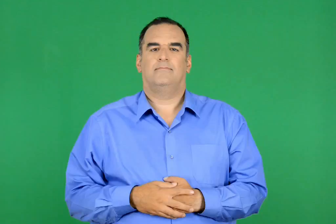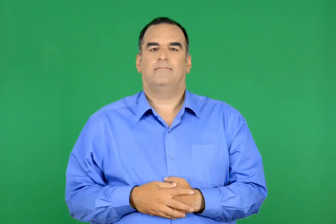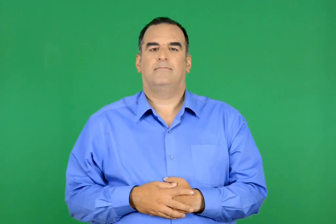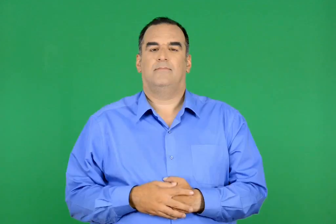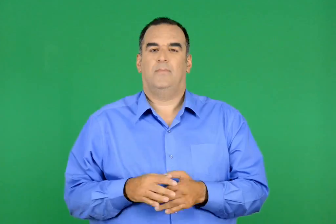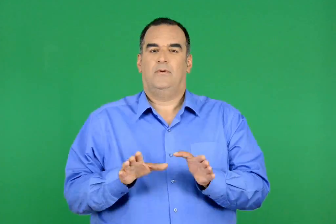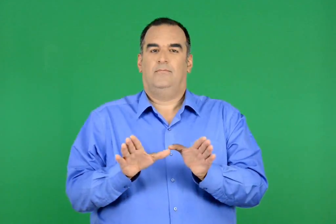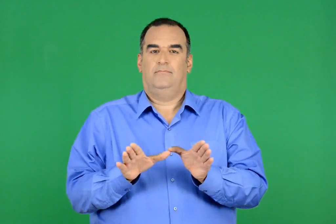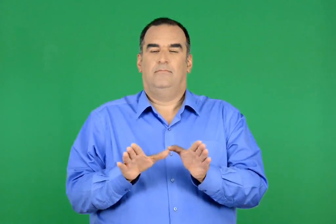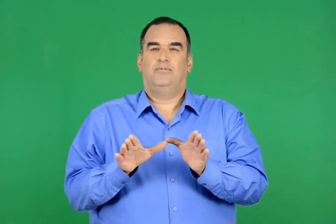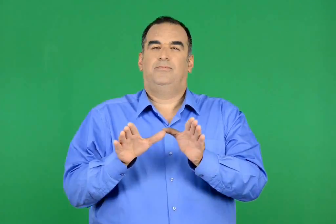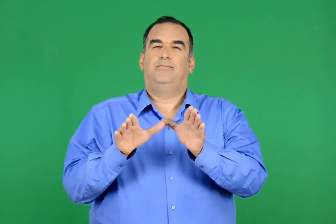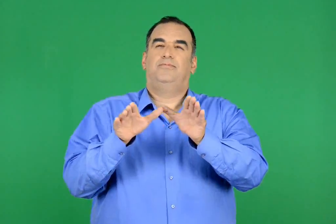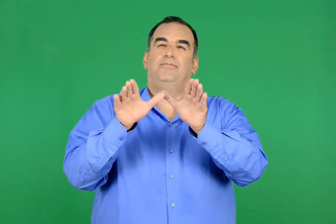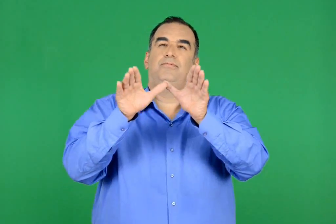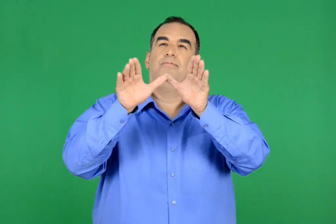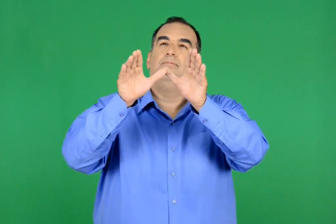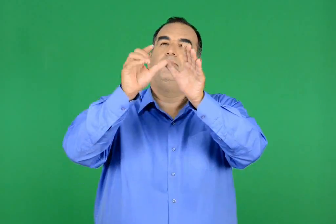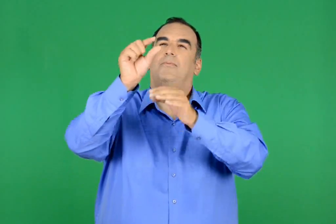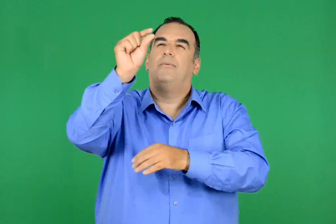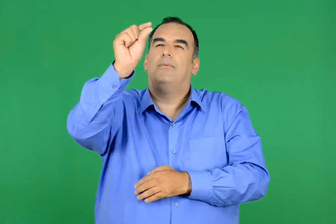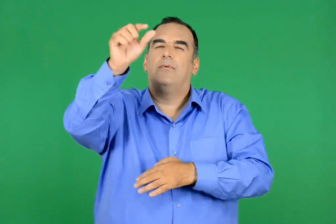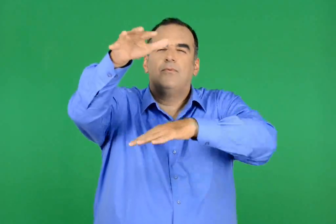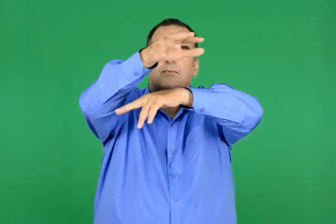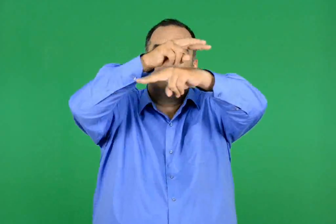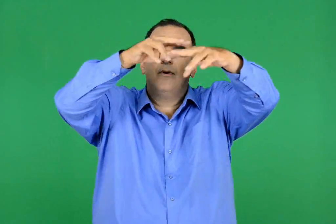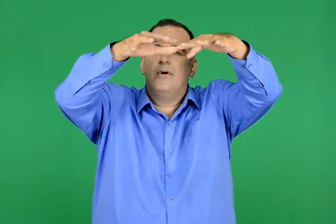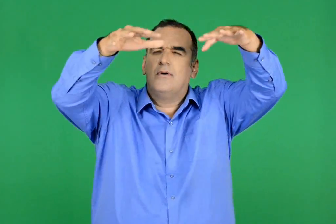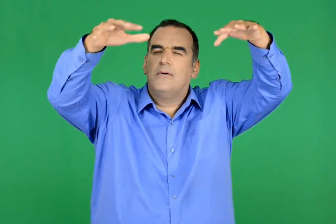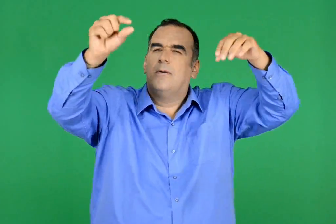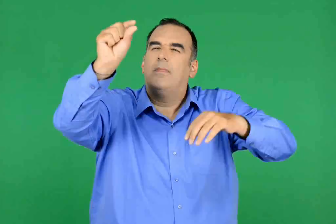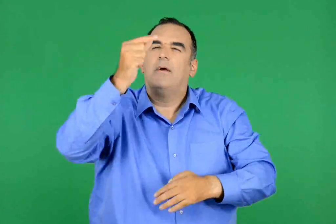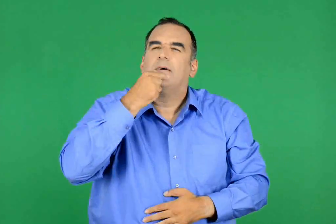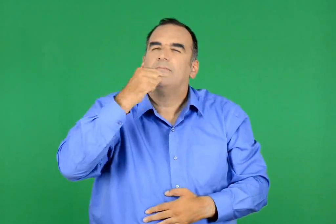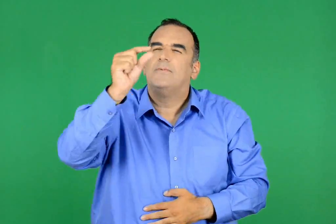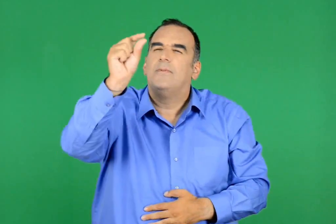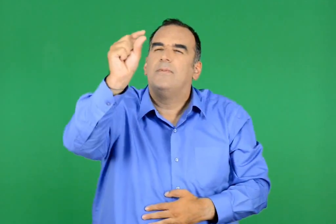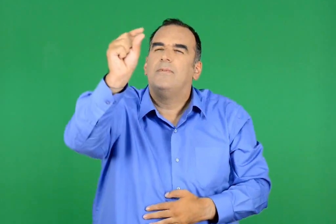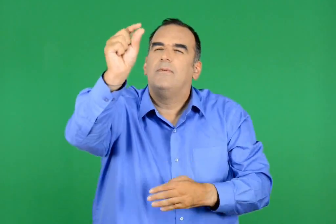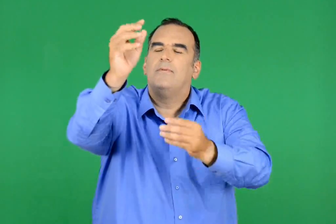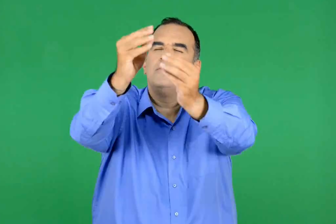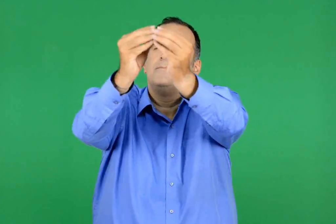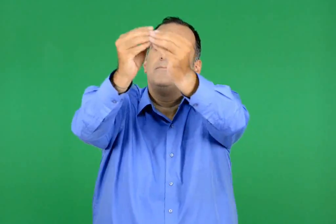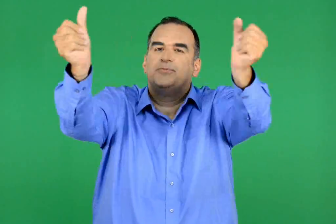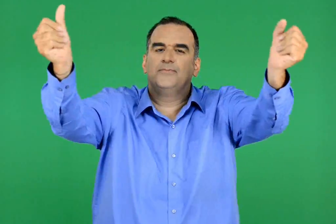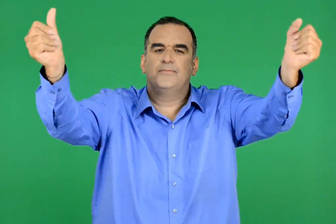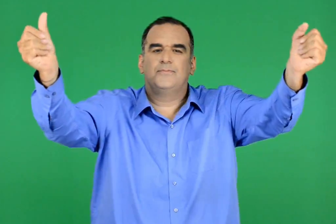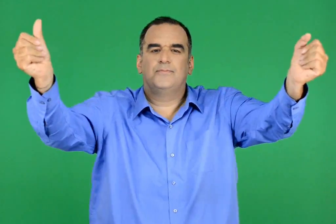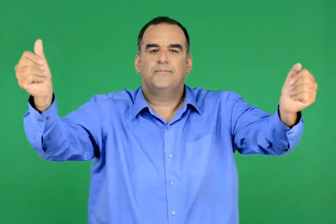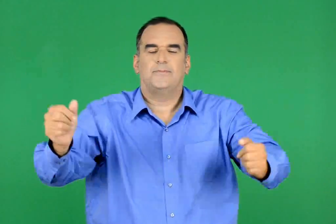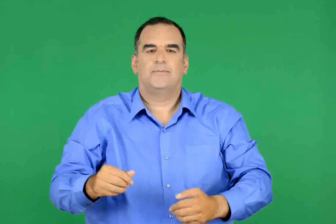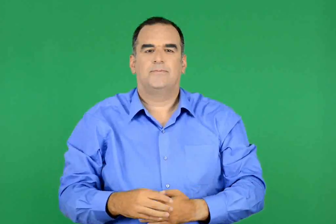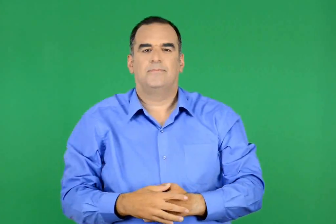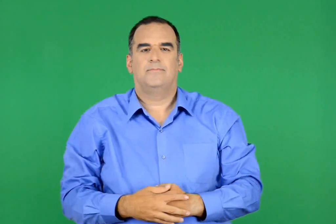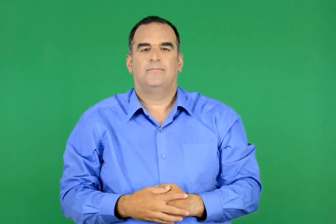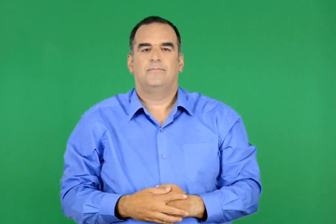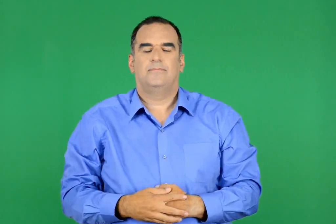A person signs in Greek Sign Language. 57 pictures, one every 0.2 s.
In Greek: μετά από λίγο δε φαινόταν παρά µία µικροσκοπική άσπρη κουκκίδα , που χάθηκε κι αυτή µέσα στον απέραντο ουρανό
